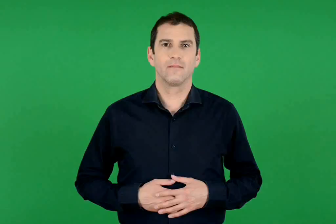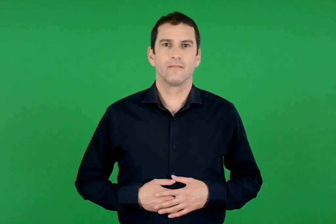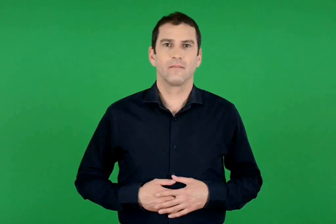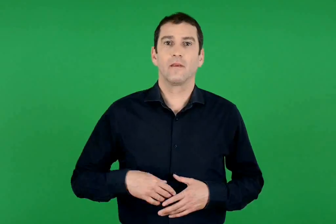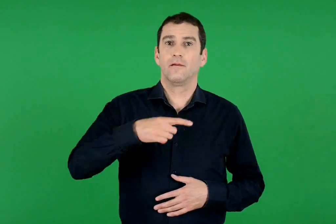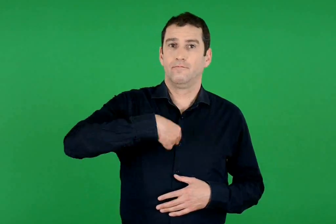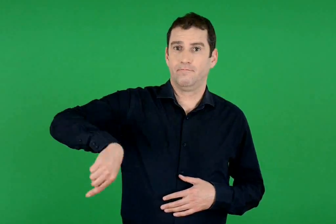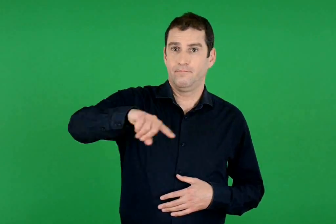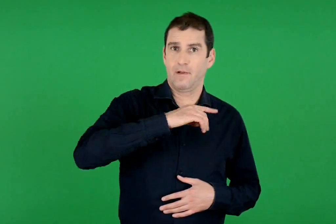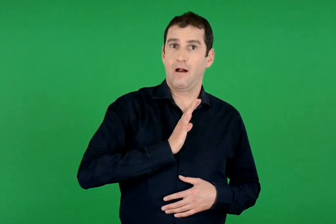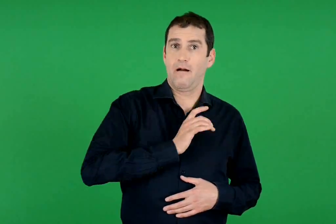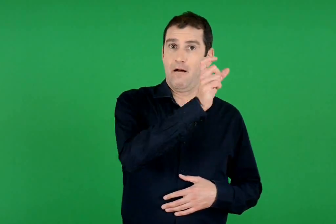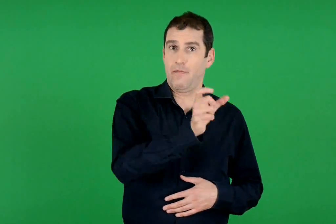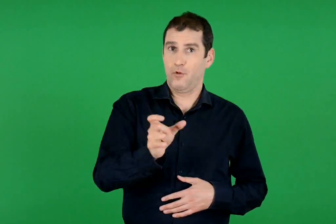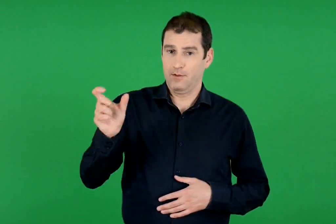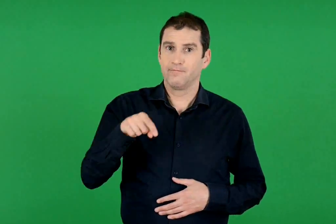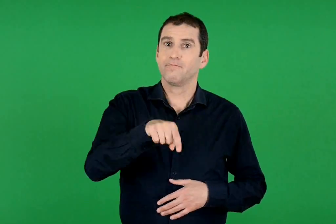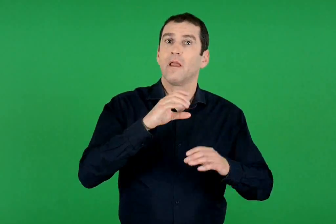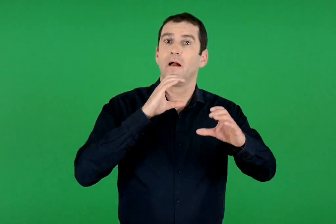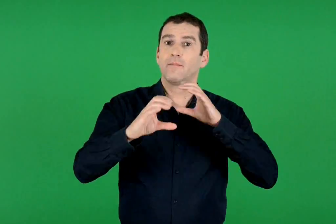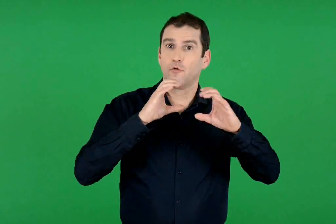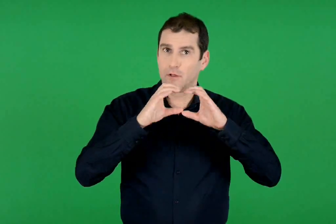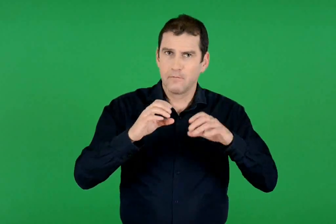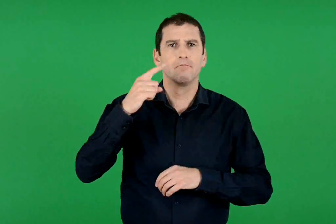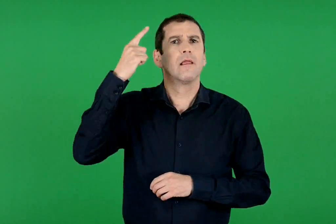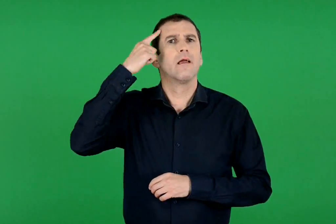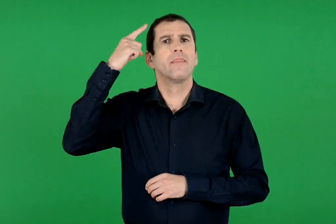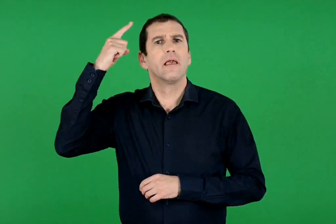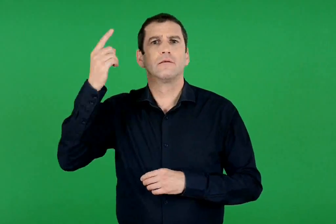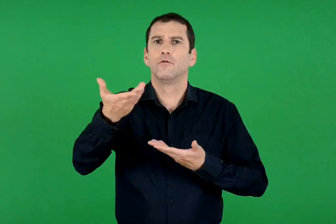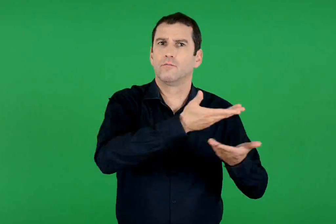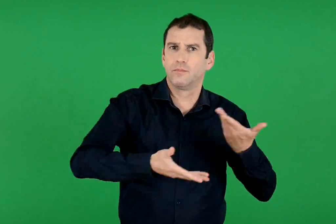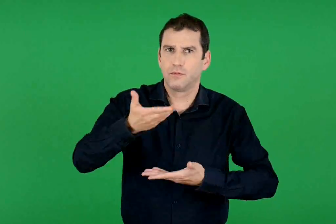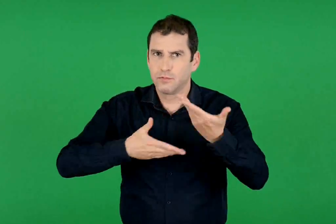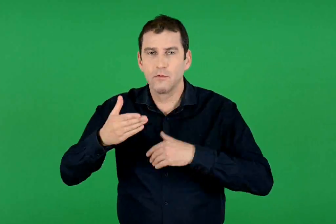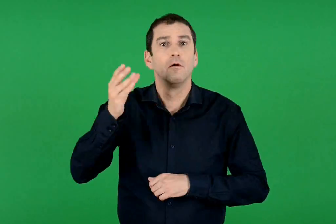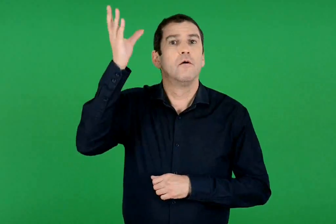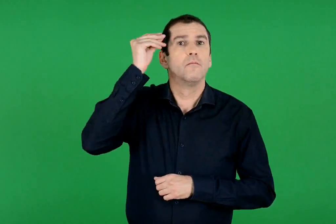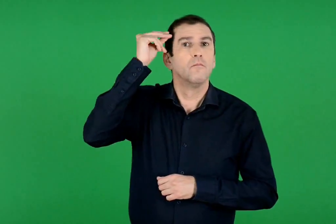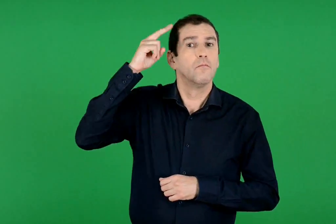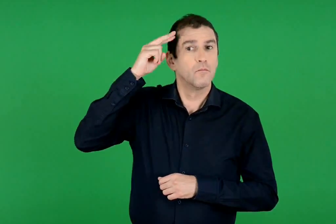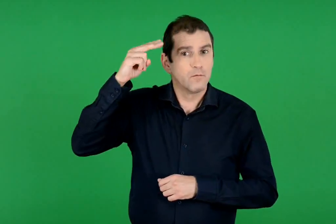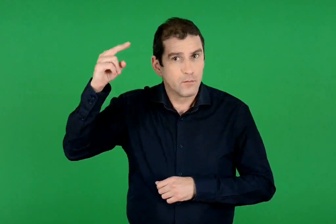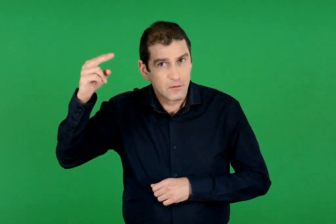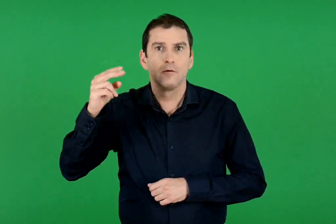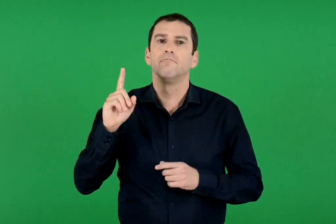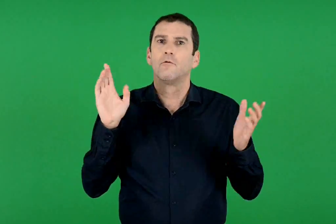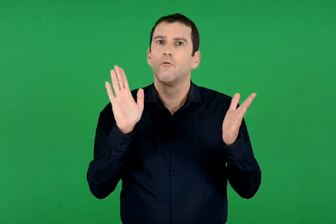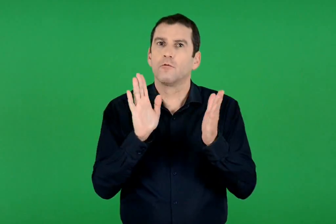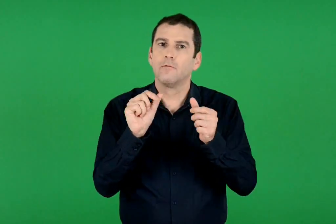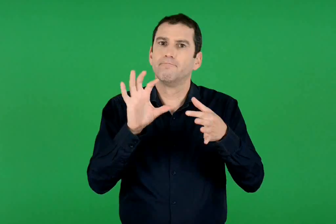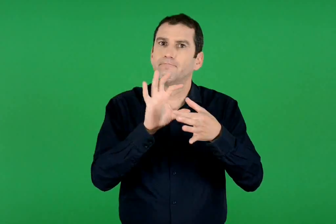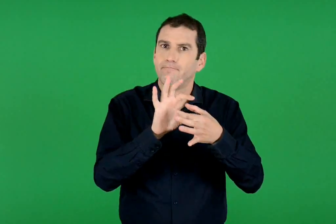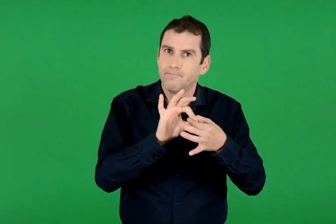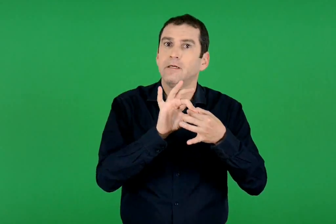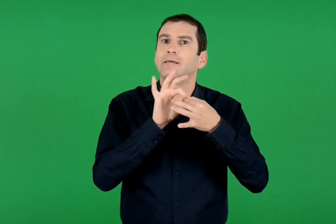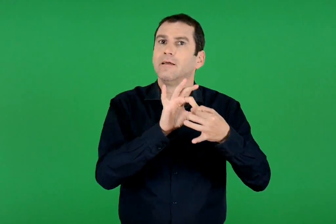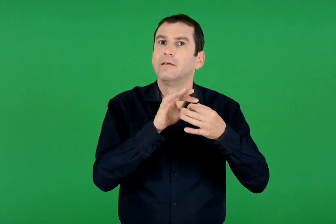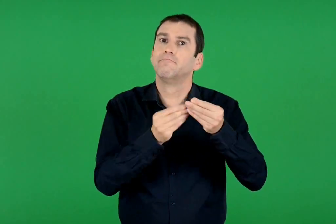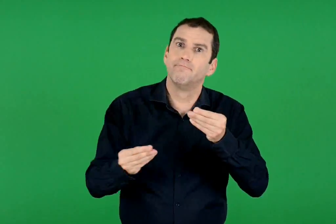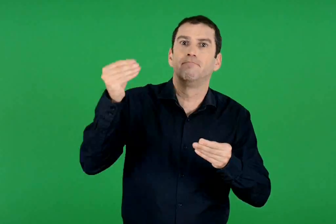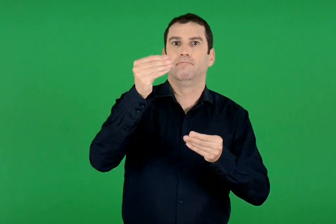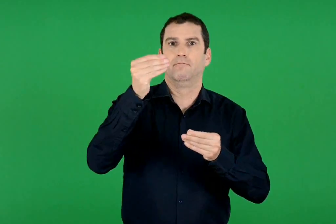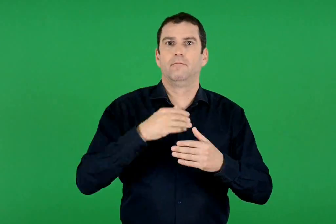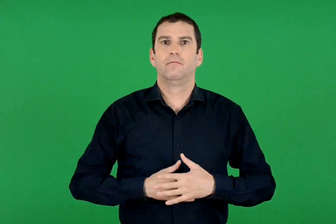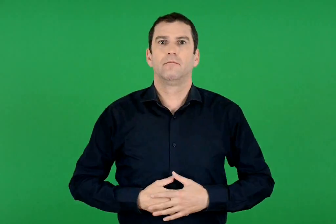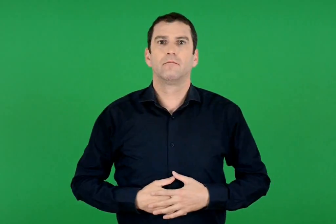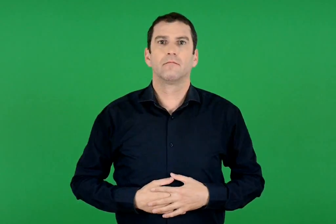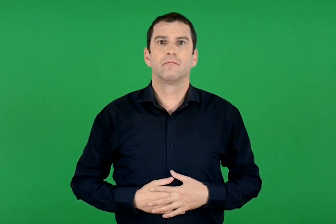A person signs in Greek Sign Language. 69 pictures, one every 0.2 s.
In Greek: με την επικοινωνία οι άνθρωποι ανταλλάσσουμε ιδέες , μορφωνόμαστε , ερχόμαστε πιο κοντά , έχουμε καλύτερες σχέσεις
